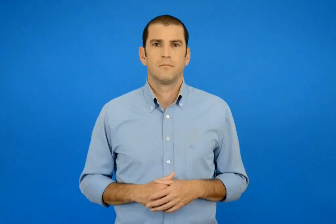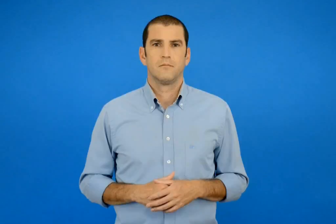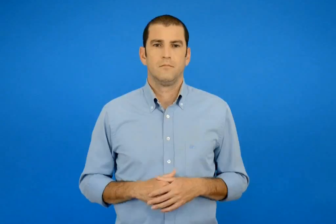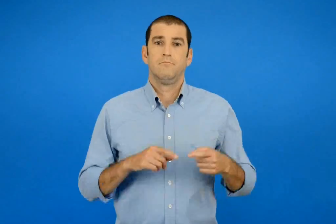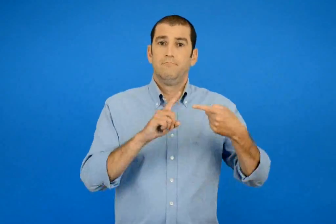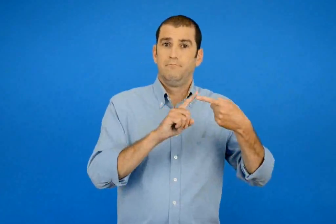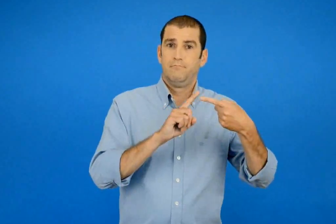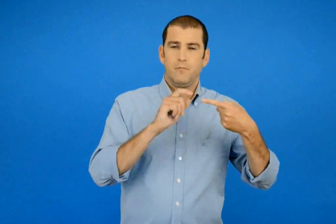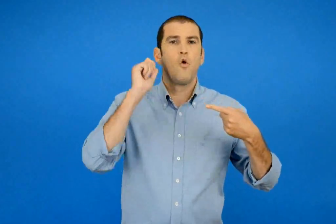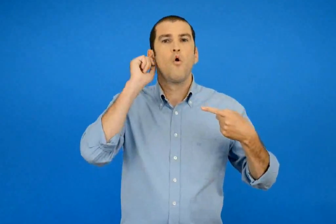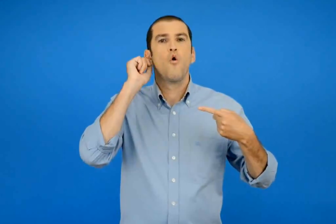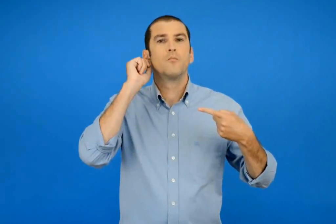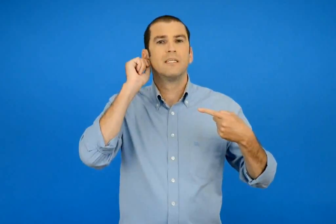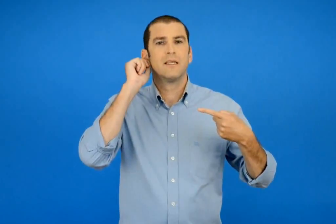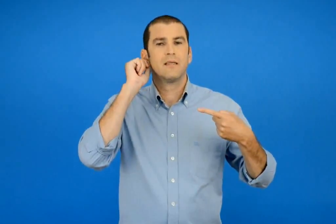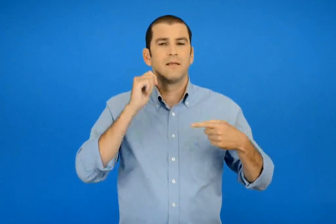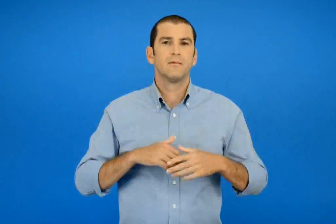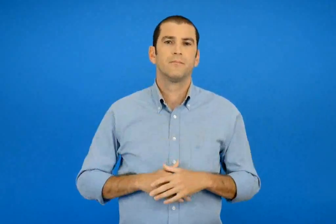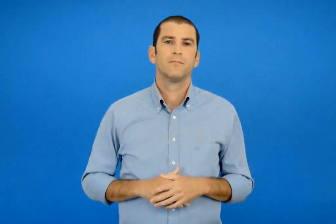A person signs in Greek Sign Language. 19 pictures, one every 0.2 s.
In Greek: ονομαστική
